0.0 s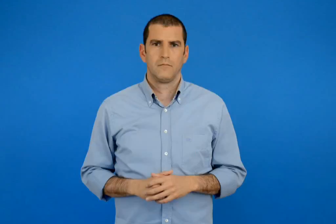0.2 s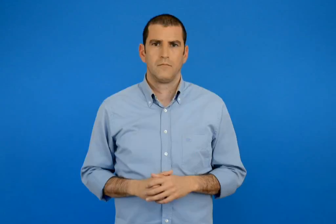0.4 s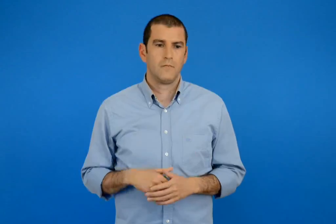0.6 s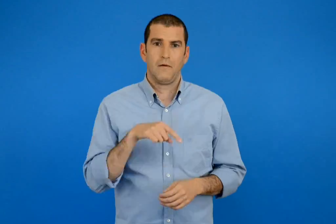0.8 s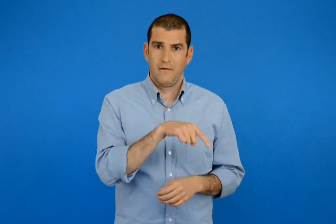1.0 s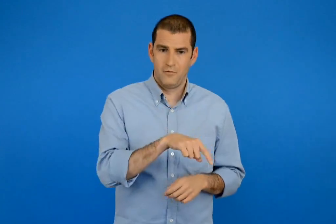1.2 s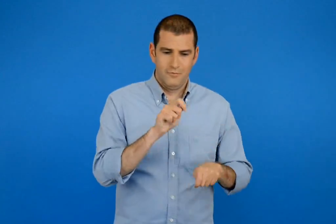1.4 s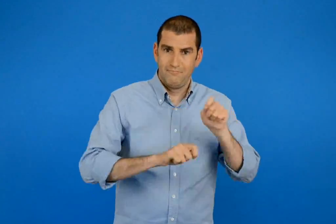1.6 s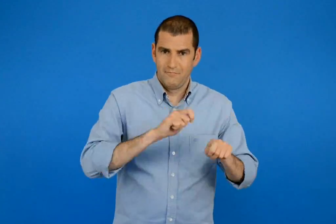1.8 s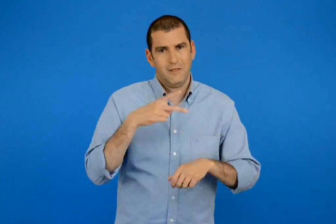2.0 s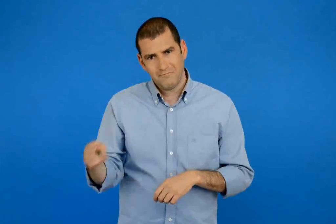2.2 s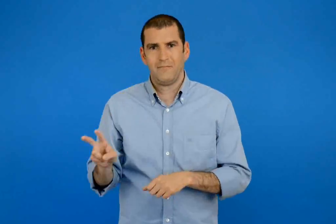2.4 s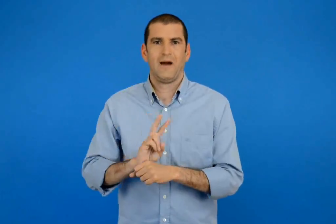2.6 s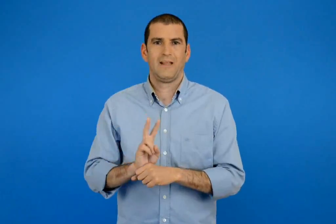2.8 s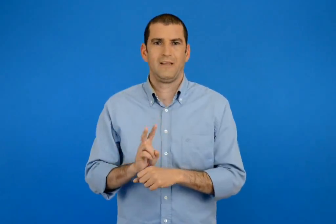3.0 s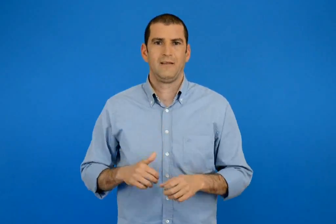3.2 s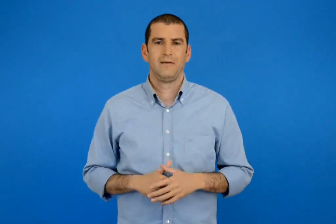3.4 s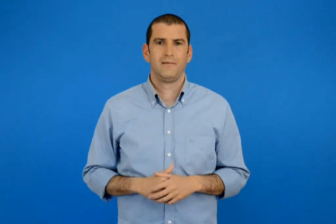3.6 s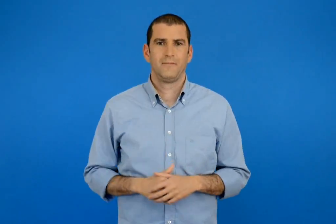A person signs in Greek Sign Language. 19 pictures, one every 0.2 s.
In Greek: είναι φτιαγμένο από χαρτί
